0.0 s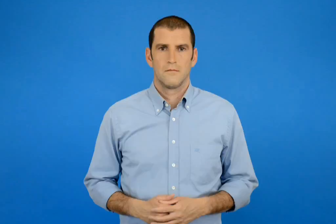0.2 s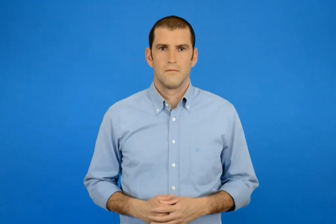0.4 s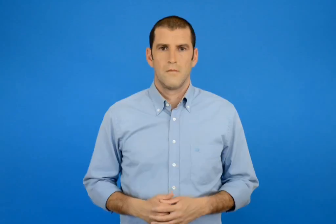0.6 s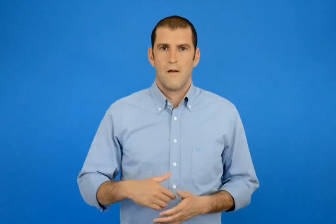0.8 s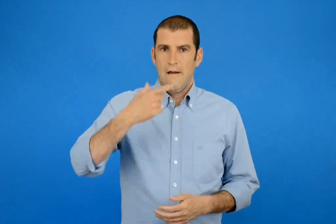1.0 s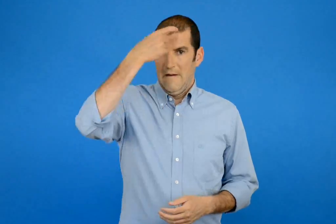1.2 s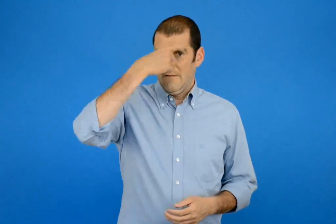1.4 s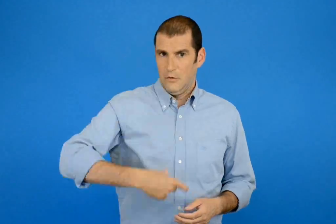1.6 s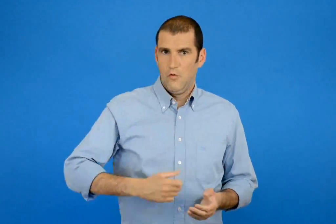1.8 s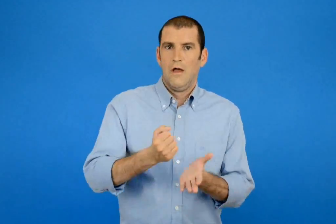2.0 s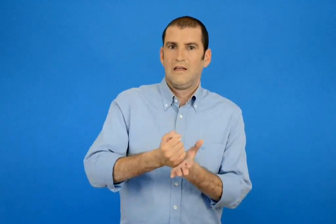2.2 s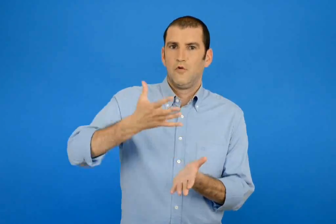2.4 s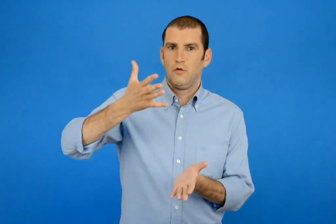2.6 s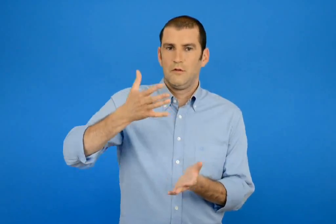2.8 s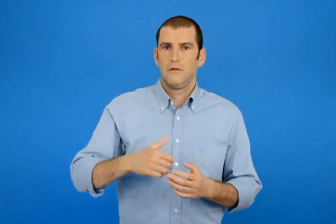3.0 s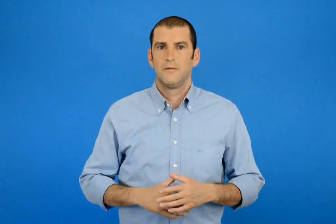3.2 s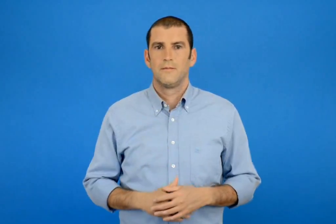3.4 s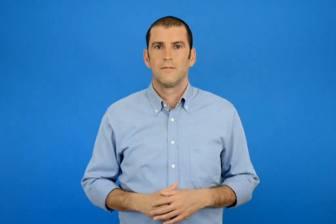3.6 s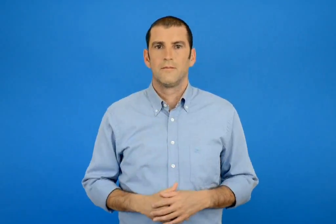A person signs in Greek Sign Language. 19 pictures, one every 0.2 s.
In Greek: αυτοαξιόλογησης
